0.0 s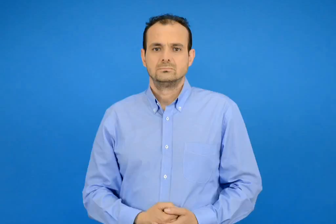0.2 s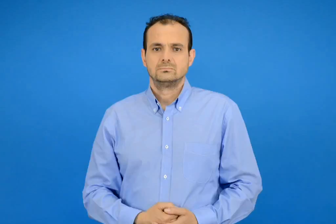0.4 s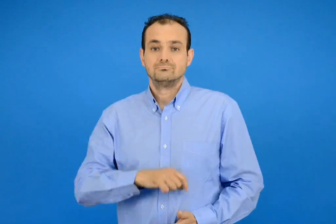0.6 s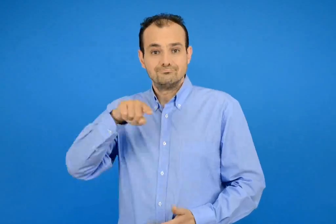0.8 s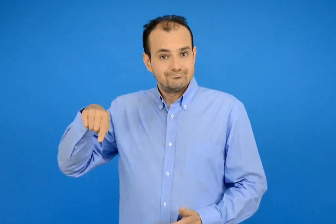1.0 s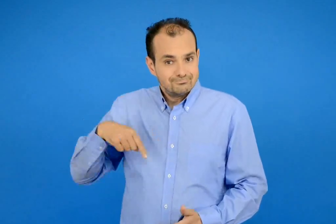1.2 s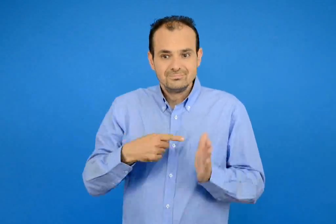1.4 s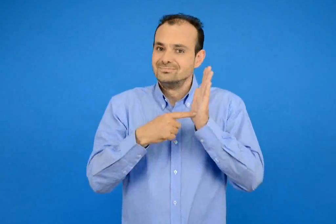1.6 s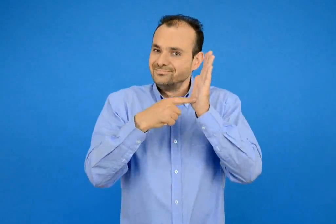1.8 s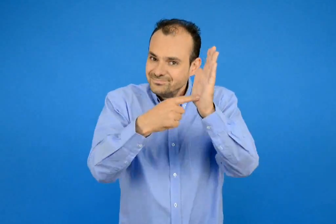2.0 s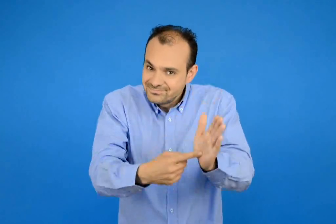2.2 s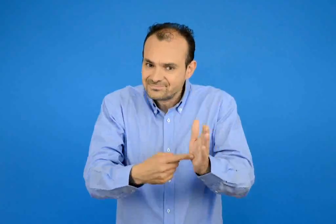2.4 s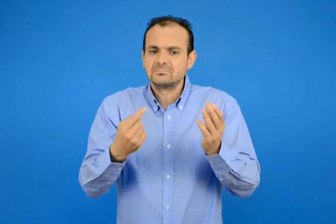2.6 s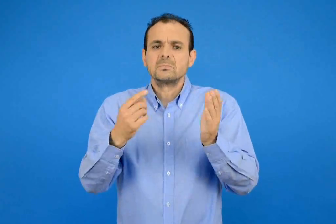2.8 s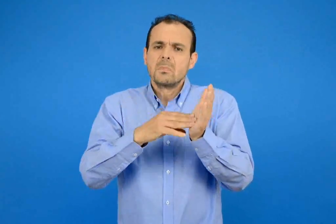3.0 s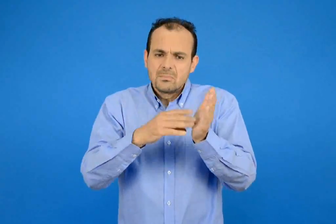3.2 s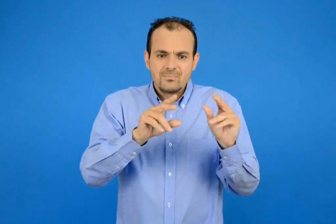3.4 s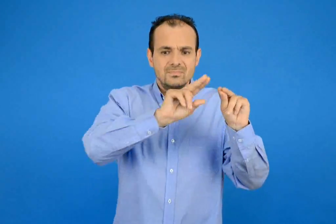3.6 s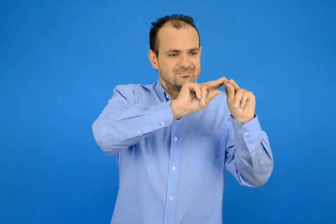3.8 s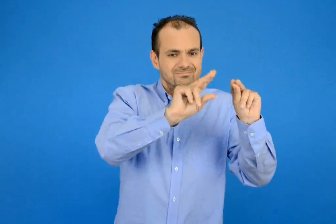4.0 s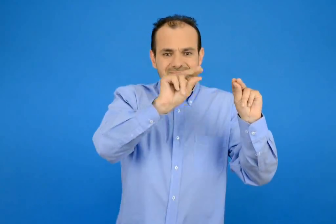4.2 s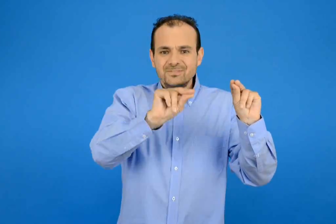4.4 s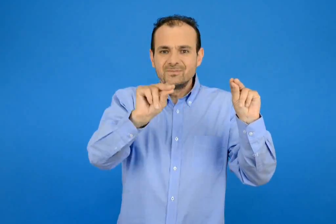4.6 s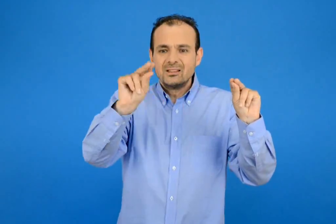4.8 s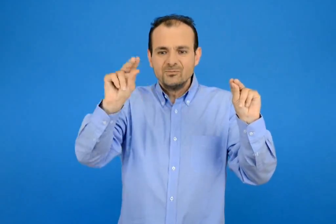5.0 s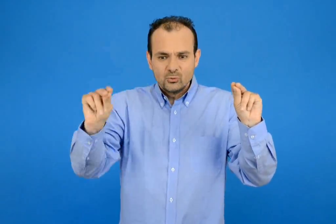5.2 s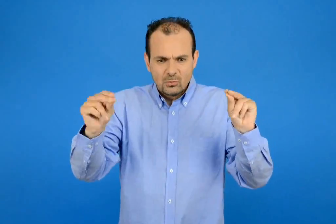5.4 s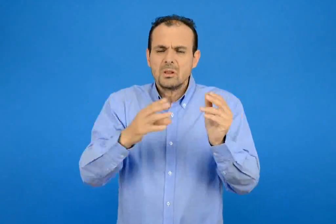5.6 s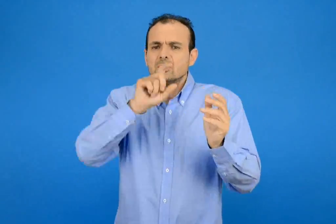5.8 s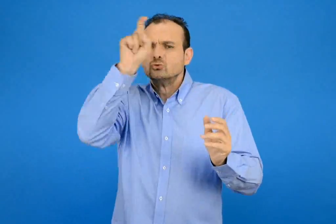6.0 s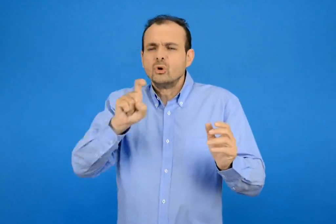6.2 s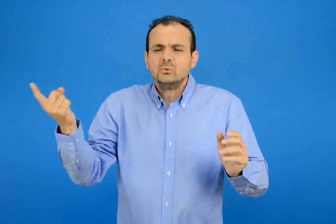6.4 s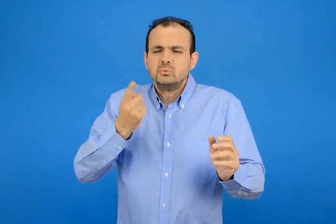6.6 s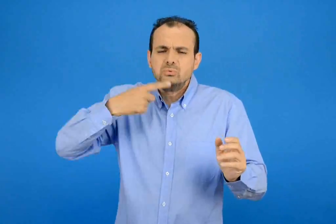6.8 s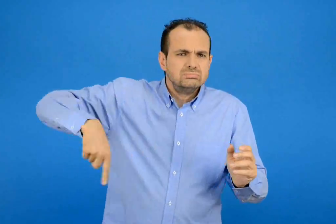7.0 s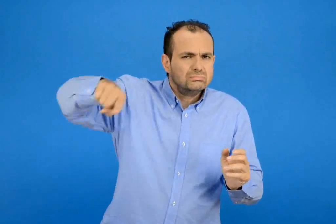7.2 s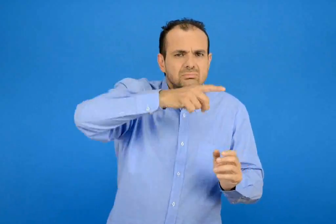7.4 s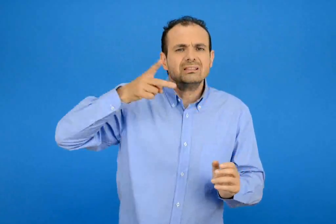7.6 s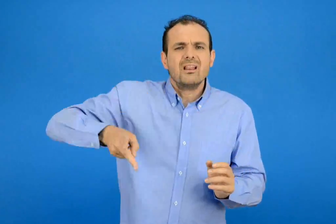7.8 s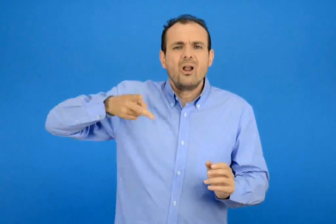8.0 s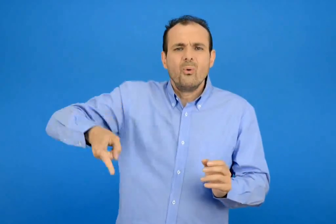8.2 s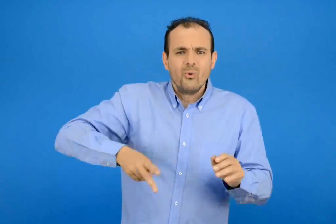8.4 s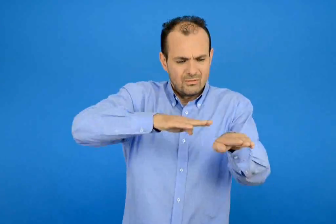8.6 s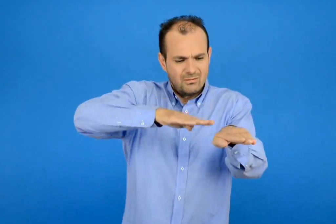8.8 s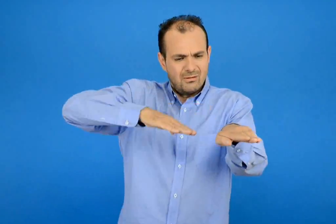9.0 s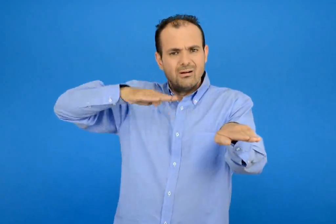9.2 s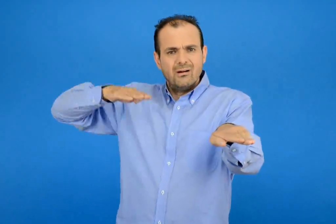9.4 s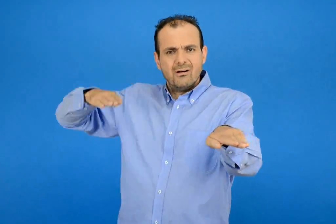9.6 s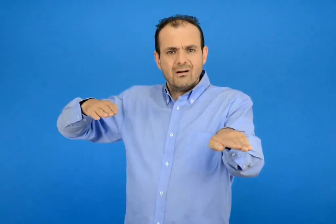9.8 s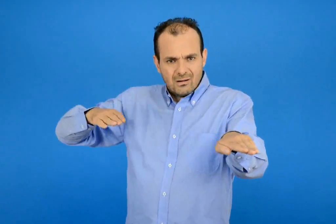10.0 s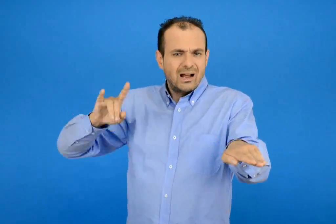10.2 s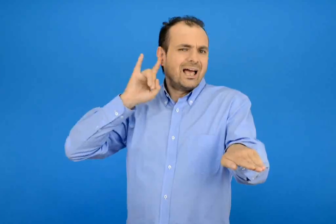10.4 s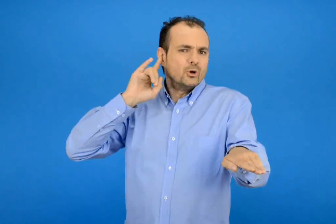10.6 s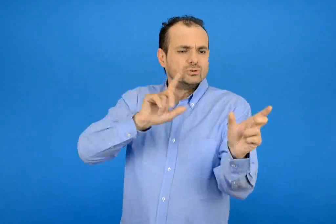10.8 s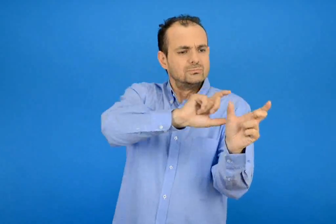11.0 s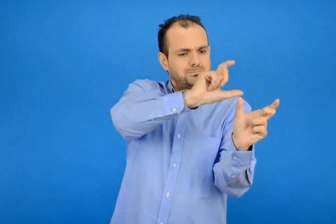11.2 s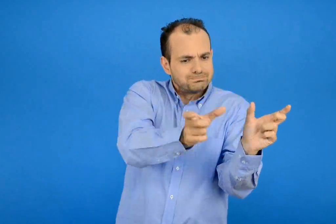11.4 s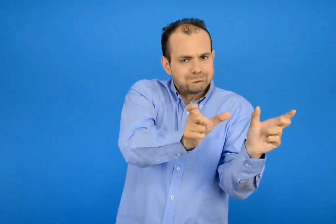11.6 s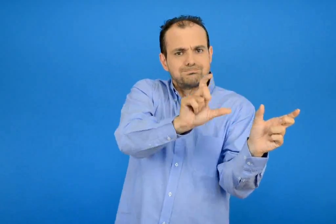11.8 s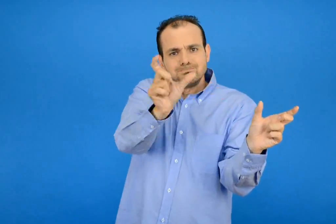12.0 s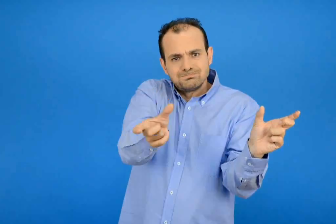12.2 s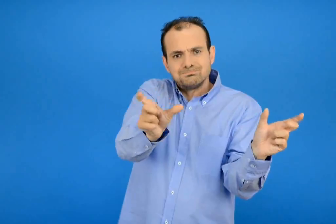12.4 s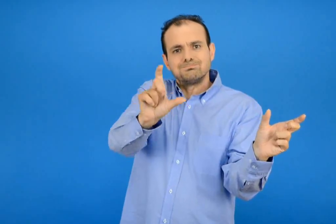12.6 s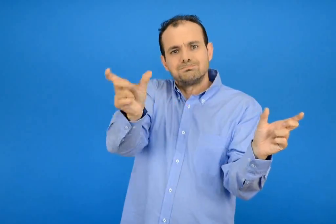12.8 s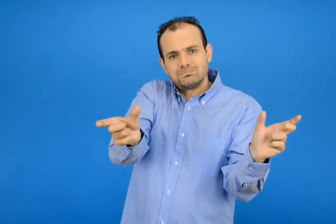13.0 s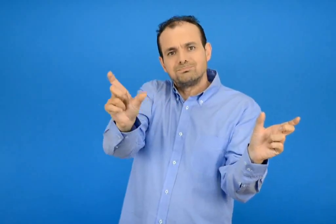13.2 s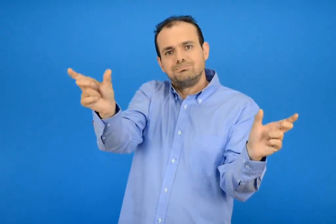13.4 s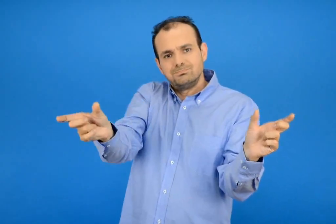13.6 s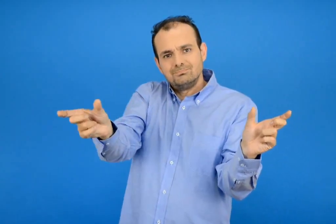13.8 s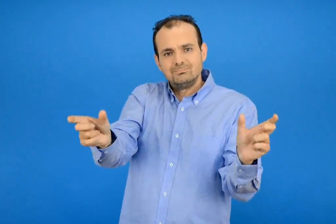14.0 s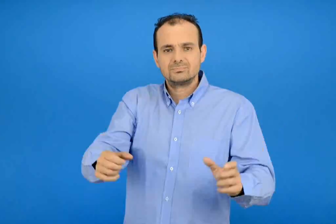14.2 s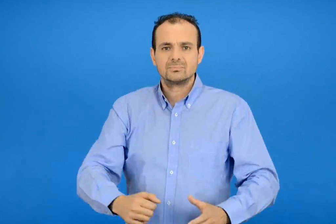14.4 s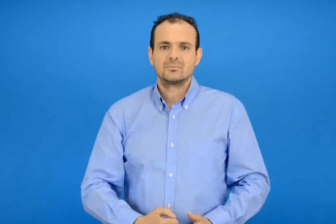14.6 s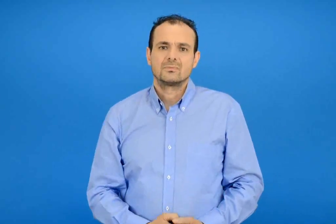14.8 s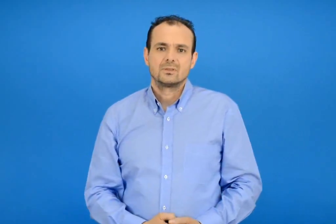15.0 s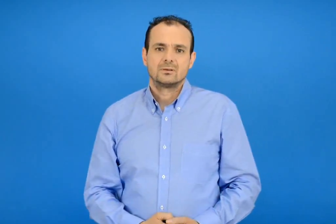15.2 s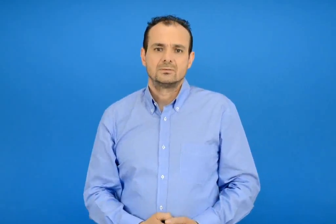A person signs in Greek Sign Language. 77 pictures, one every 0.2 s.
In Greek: και θα δείξουμε τη σημασία του μοτίβου μέσα από παραδείγματα της καθημερινής ζωής όπως είναι ο ρυθμικός και επαναλαμβανόμενος ήχος του τρένου
